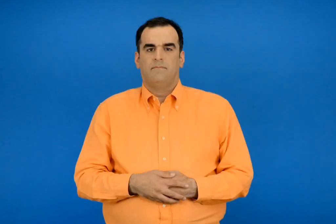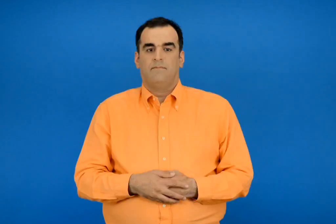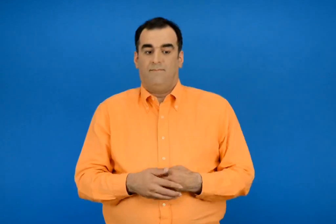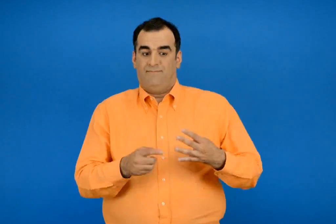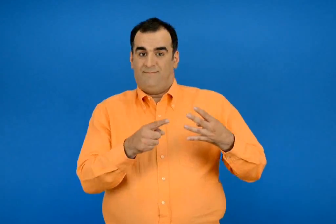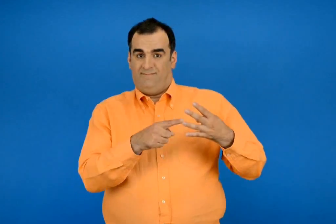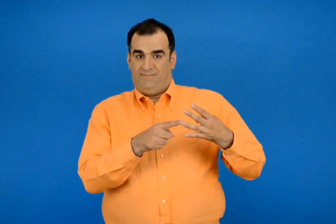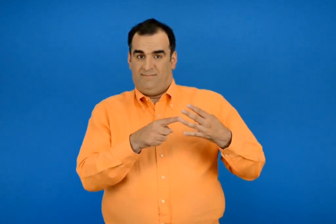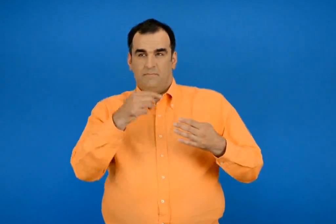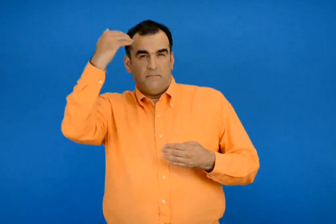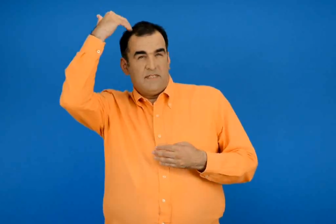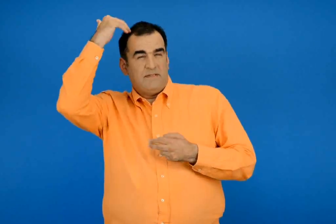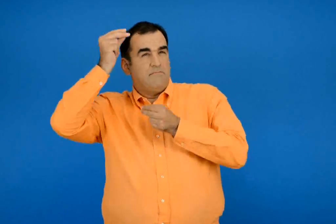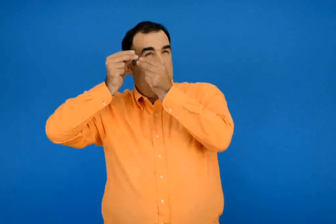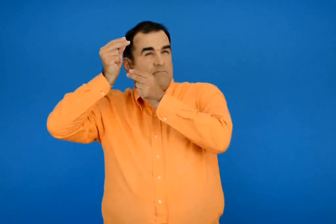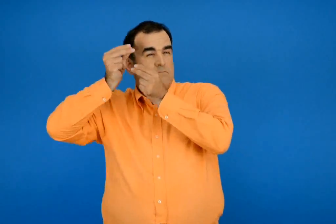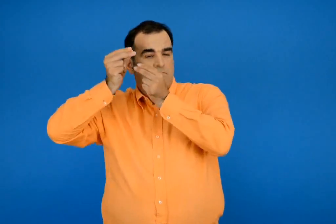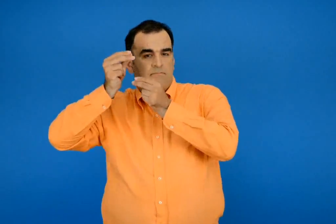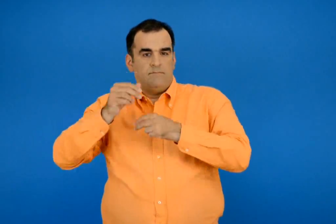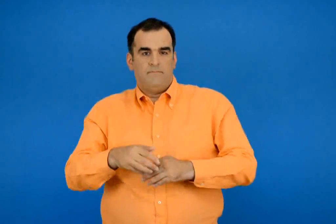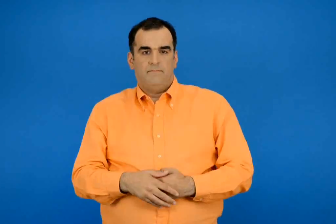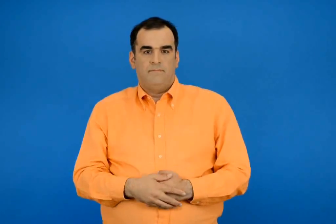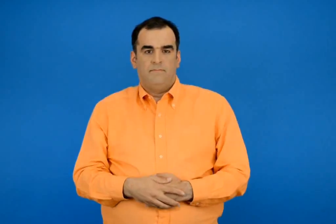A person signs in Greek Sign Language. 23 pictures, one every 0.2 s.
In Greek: με νοερούς υπολογισμούς
